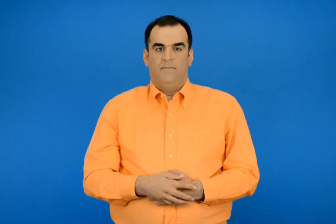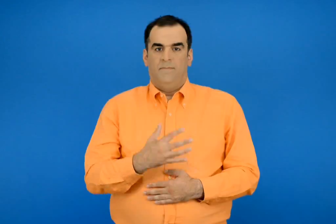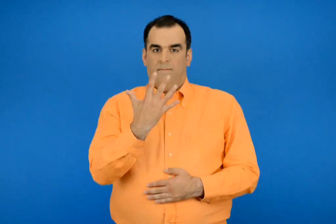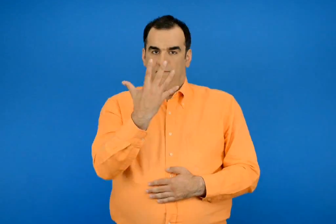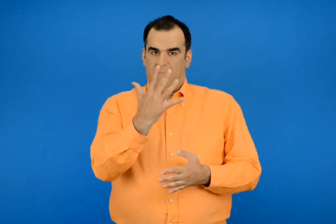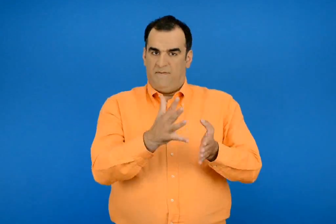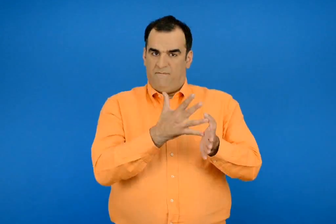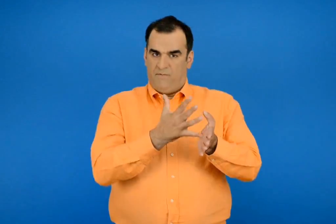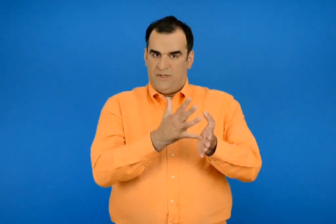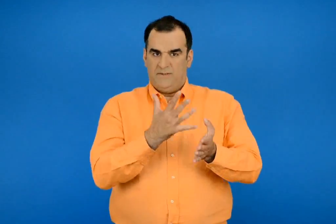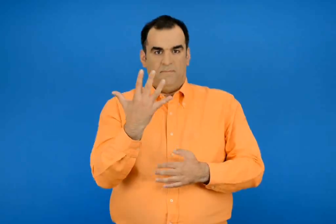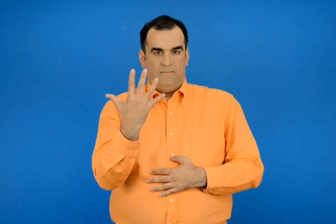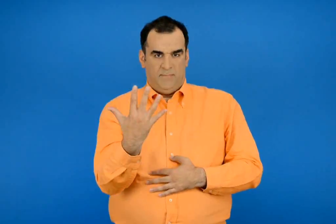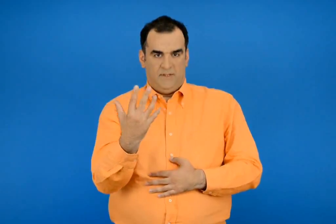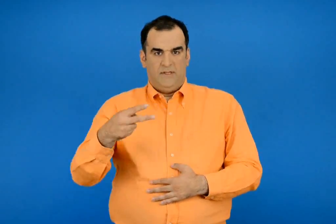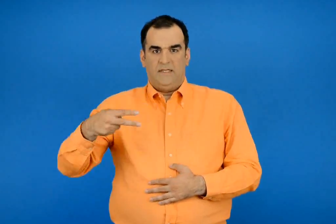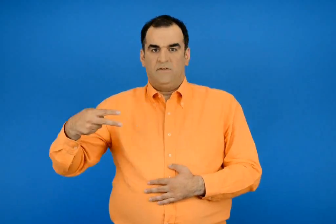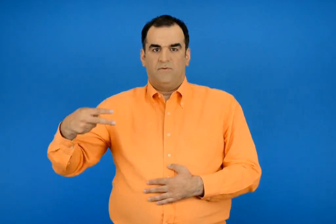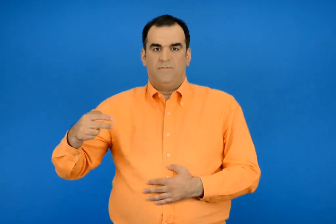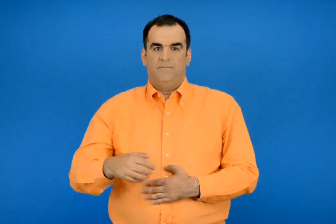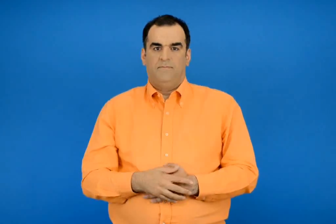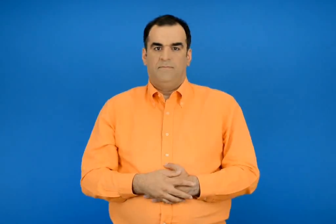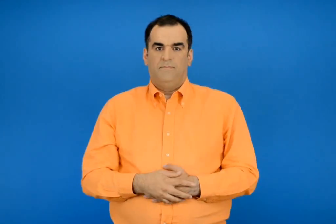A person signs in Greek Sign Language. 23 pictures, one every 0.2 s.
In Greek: 5 φορές το 5 =
